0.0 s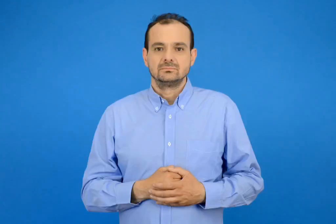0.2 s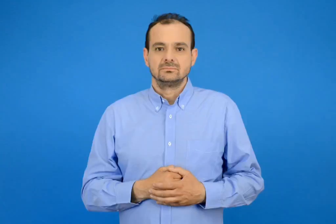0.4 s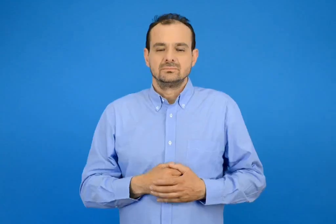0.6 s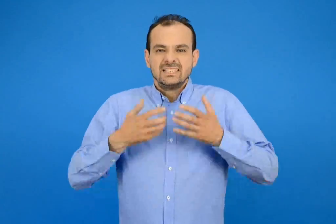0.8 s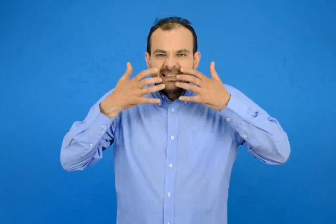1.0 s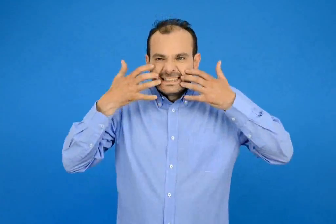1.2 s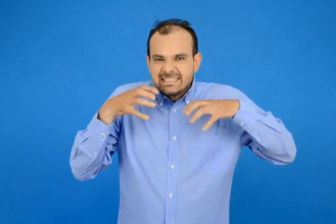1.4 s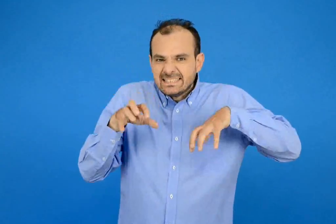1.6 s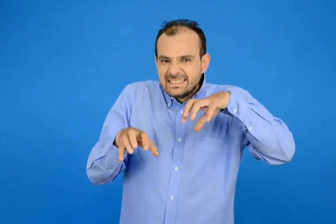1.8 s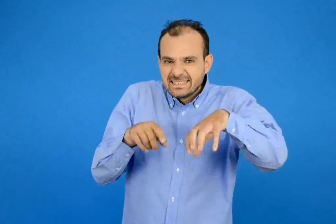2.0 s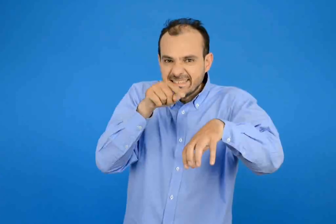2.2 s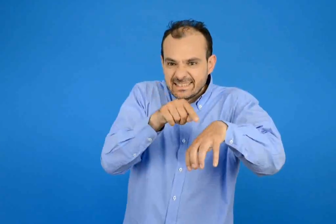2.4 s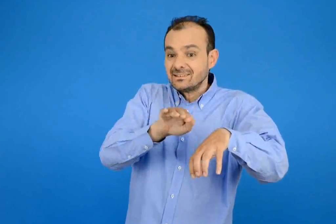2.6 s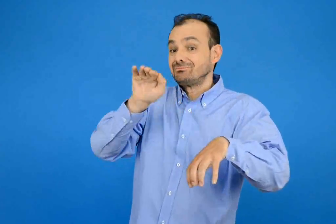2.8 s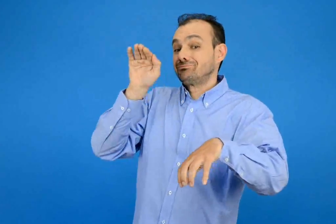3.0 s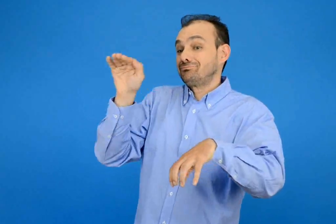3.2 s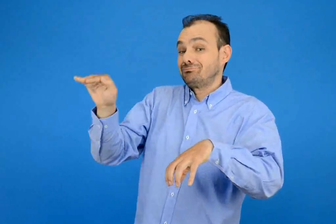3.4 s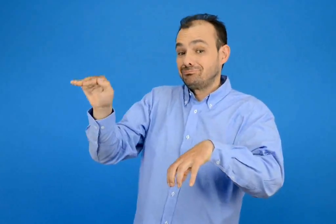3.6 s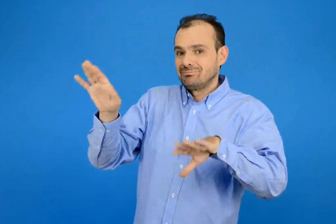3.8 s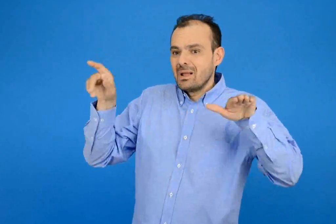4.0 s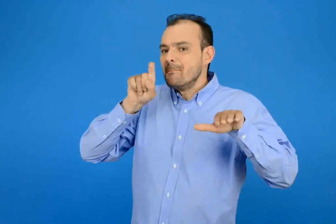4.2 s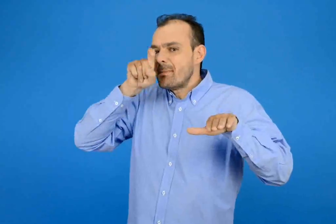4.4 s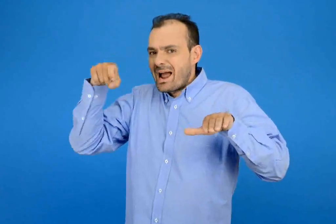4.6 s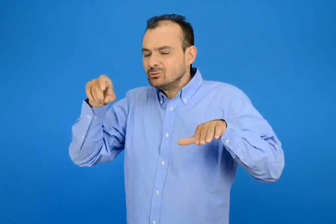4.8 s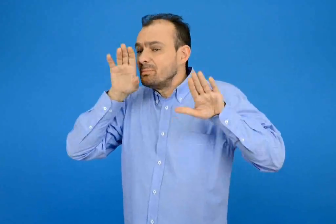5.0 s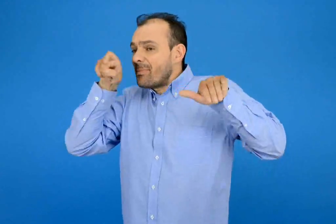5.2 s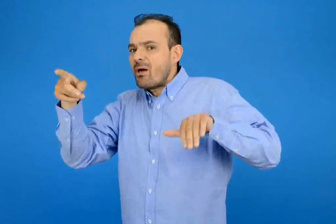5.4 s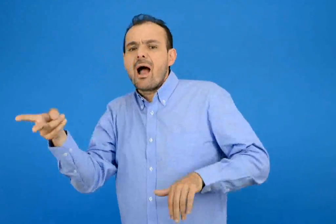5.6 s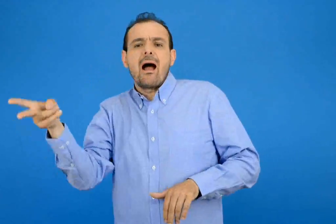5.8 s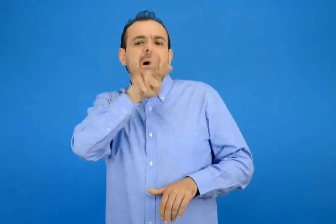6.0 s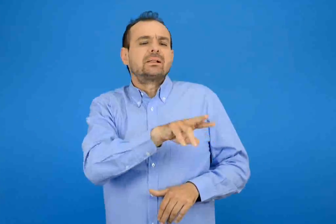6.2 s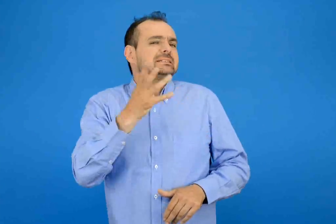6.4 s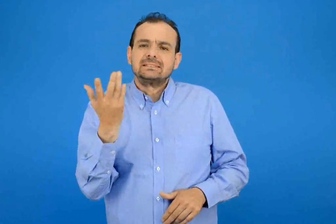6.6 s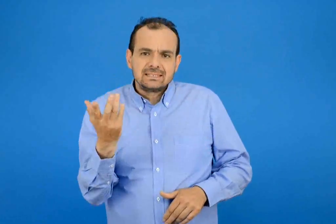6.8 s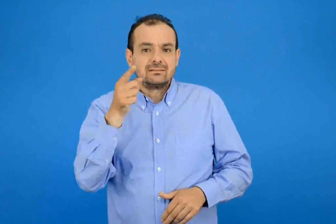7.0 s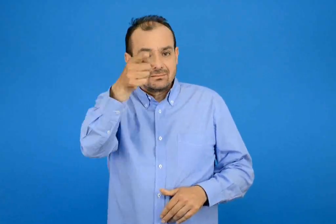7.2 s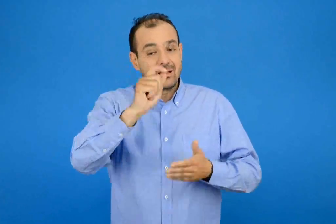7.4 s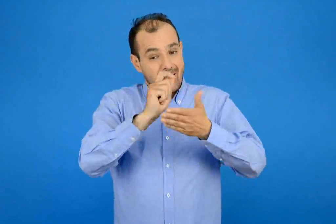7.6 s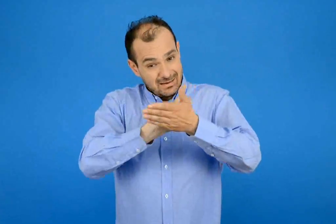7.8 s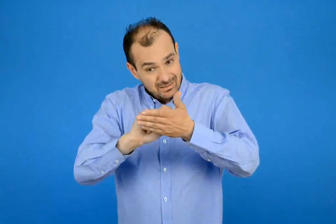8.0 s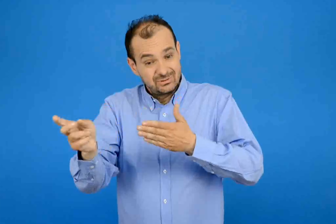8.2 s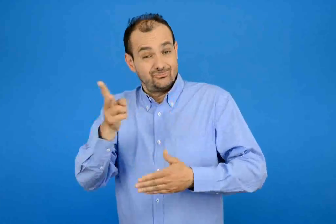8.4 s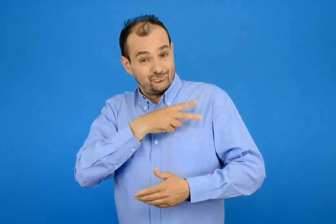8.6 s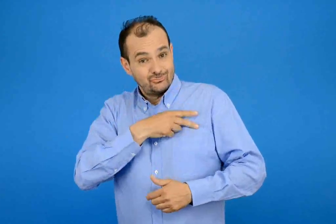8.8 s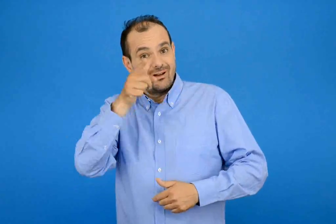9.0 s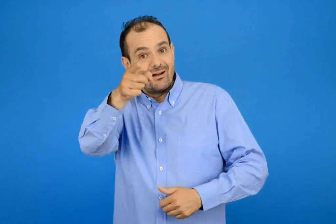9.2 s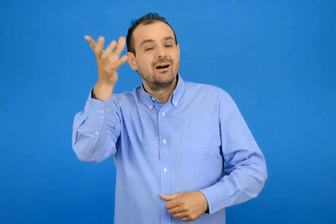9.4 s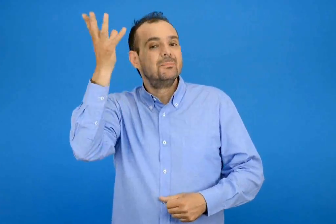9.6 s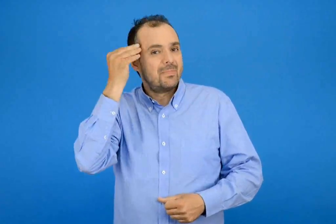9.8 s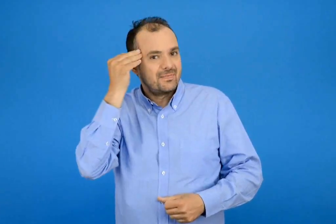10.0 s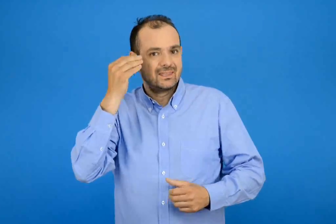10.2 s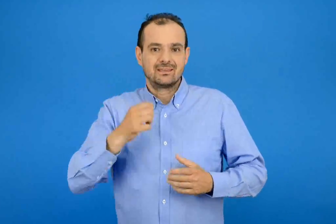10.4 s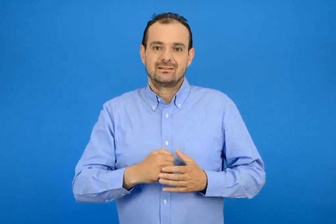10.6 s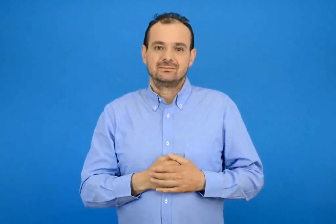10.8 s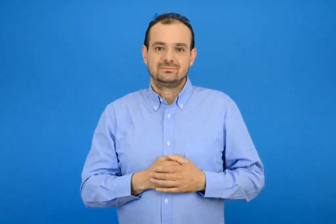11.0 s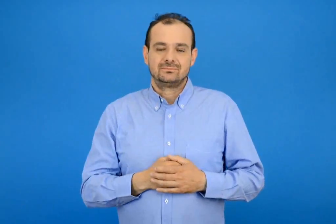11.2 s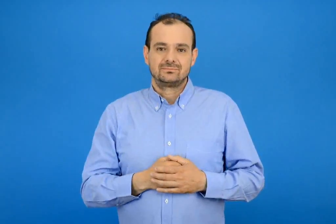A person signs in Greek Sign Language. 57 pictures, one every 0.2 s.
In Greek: μαθέ να γράφεις σωστά τι είπε η αράχνη
